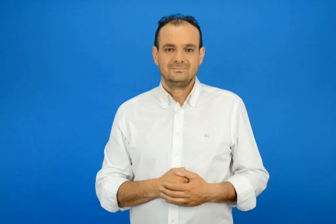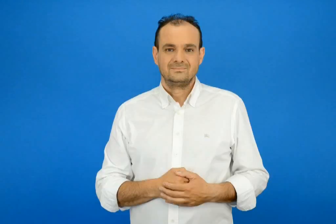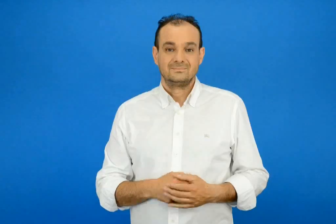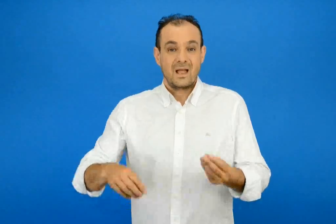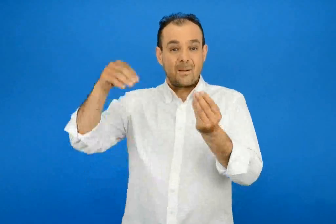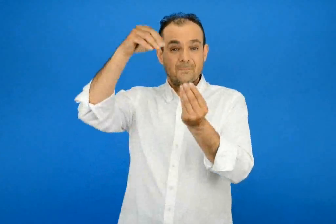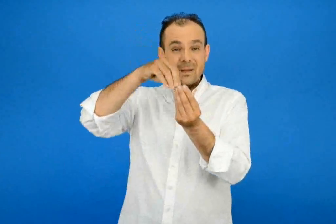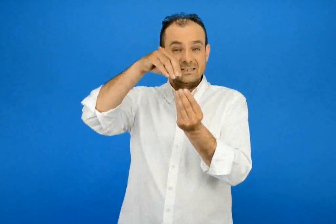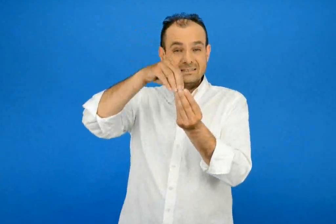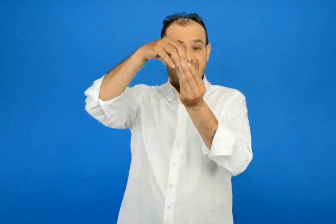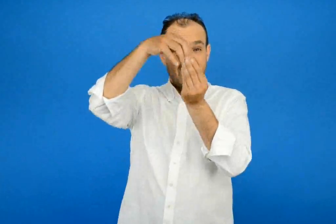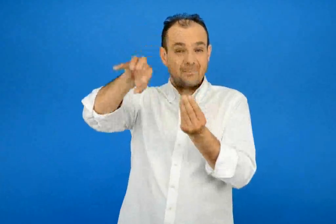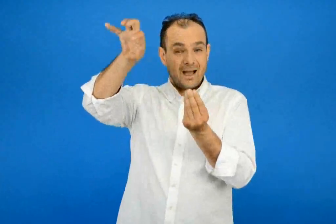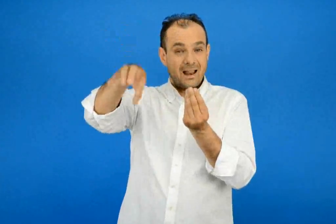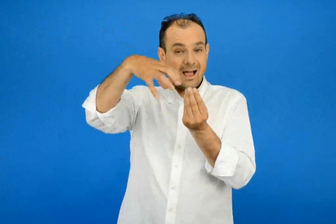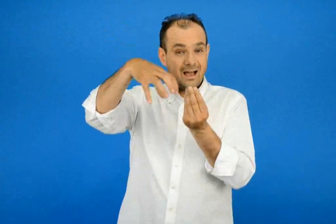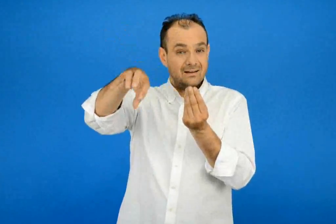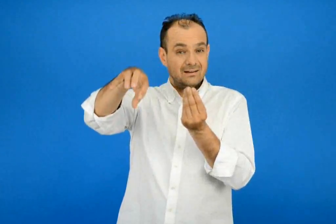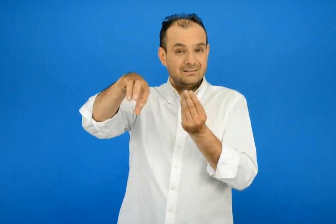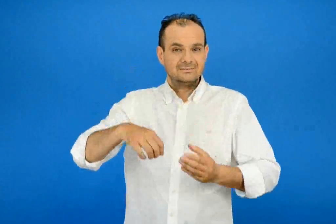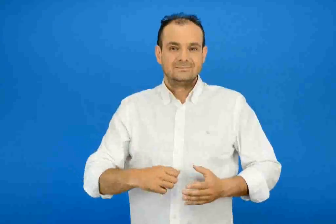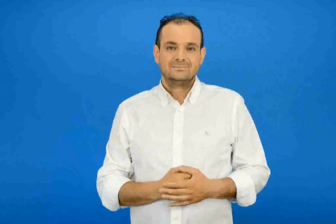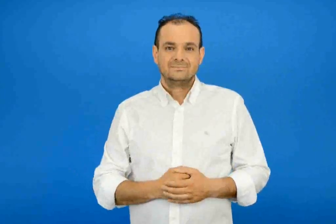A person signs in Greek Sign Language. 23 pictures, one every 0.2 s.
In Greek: πασχαλιάτικη καμπάνα
